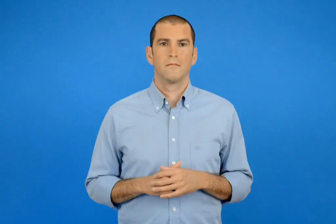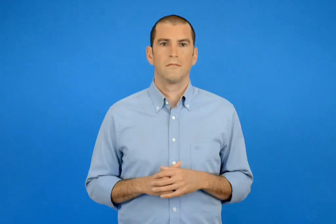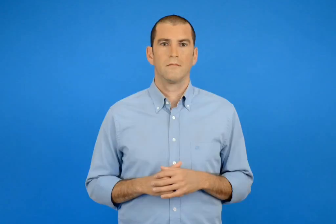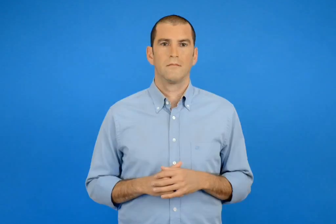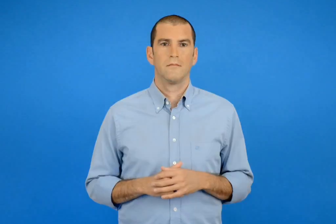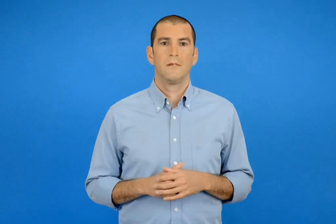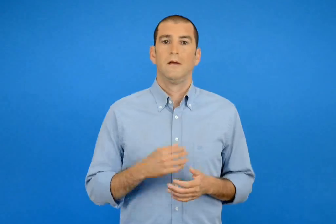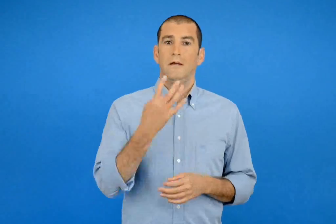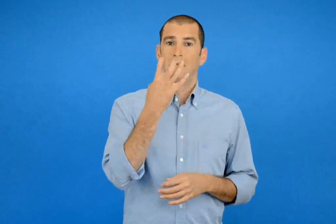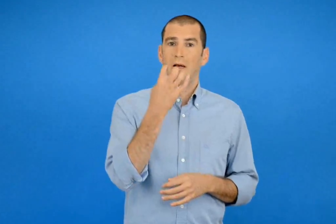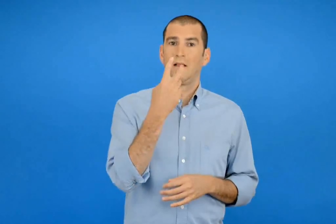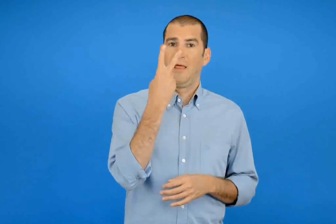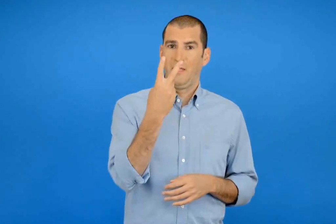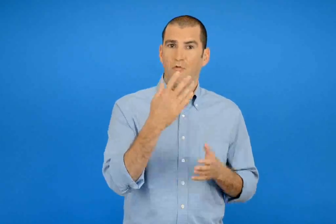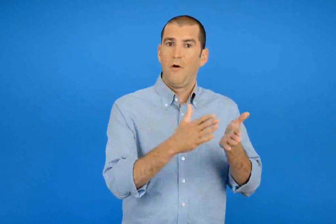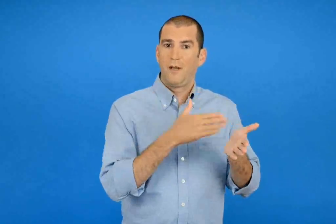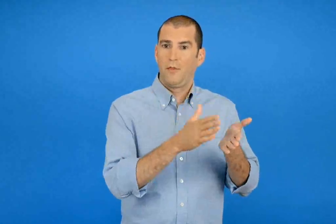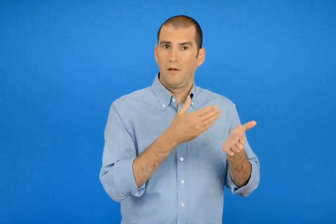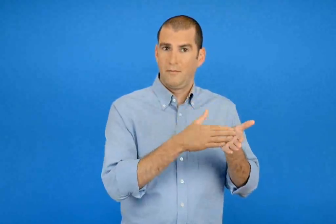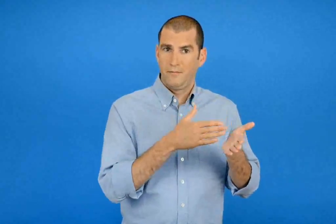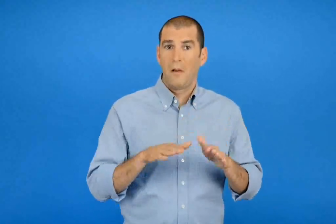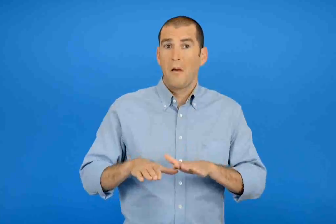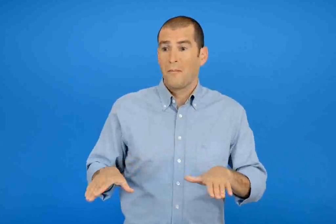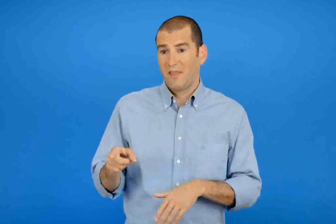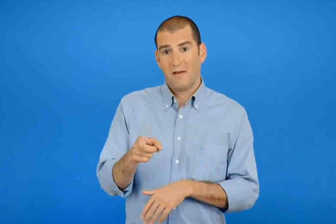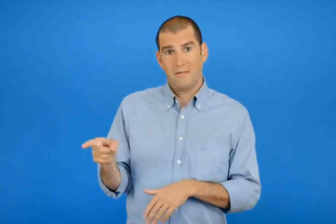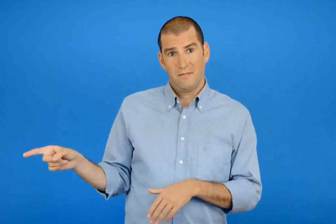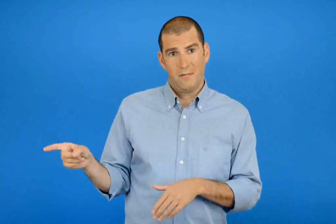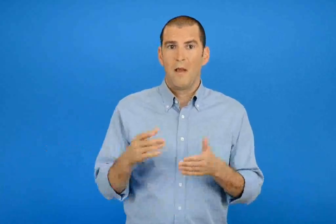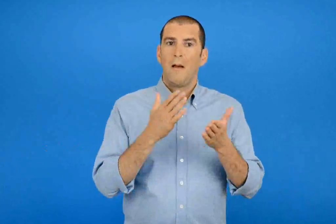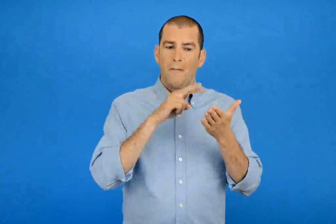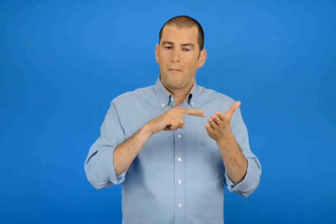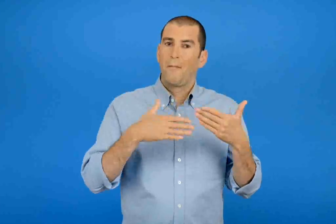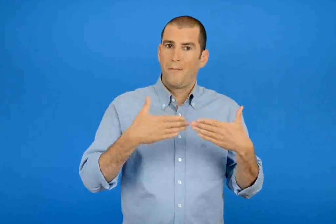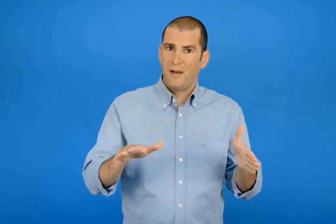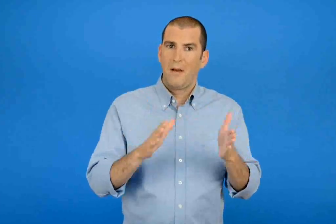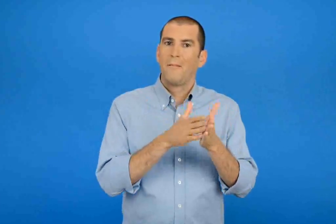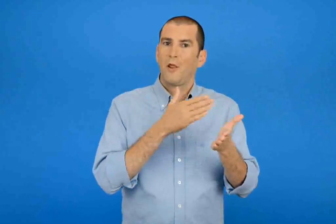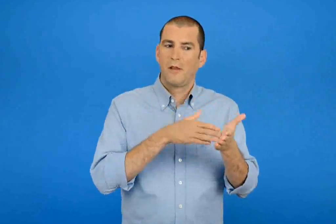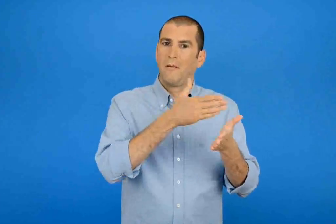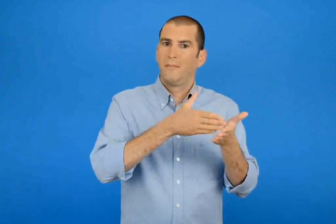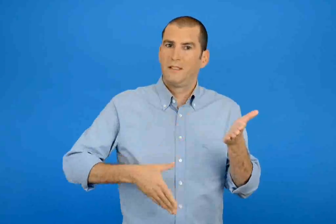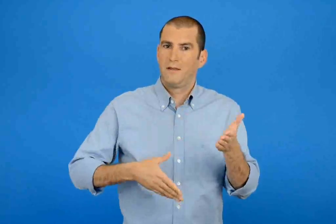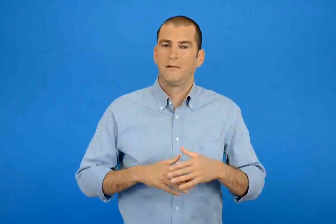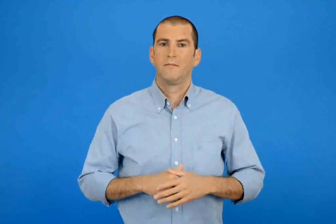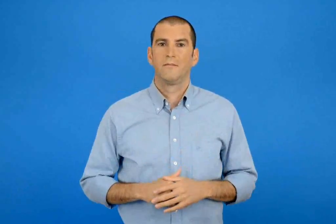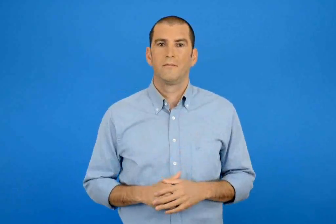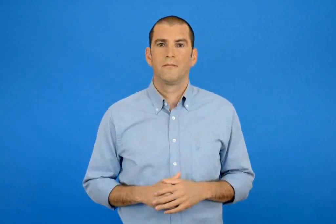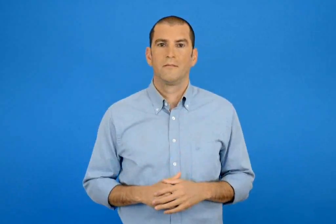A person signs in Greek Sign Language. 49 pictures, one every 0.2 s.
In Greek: από τα 42 περιοδικά τα παιδιά διάβασαν τα μισά περιοδικά
